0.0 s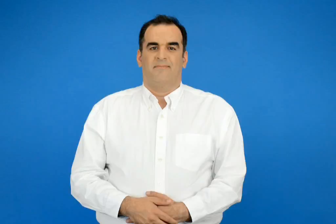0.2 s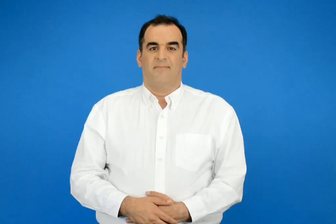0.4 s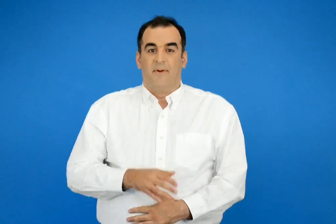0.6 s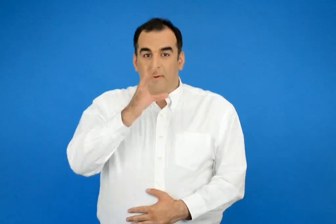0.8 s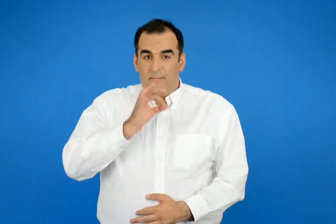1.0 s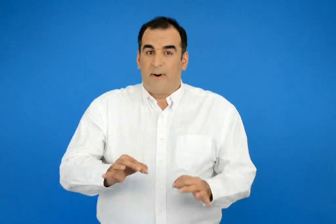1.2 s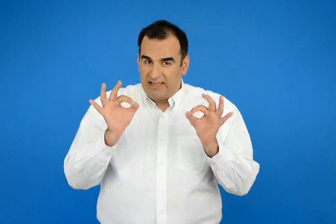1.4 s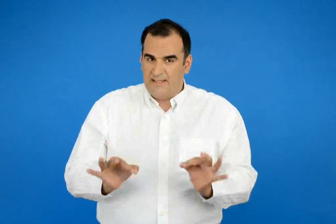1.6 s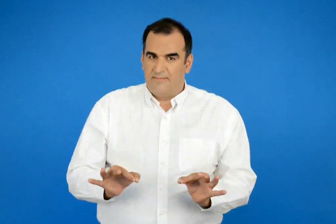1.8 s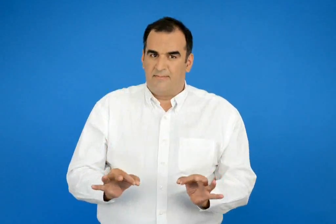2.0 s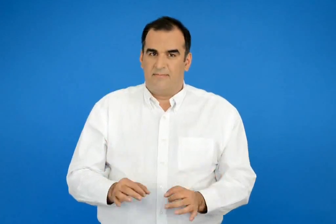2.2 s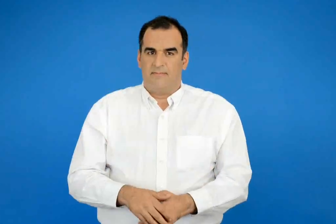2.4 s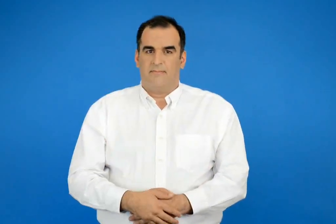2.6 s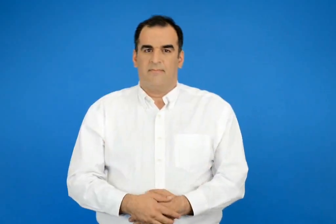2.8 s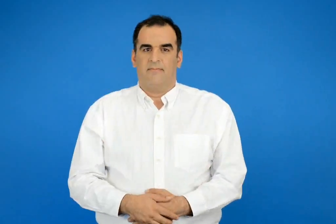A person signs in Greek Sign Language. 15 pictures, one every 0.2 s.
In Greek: πραγματική
